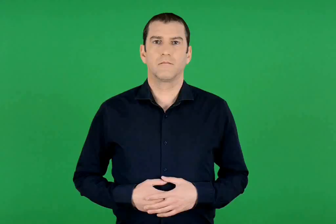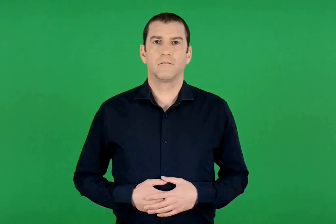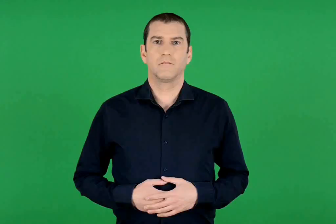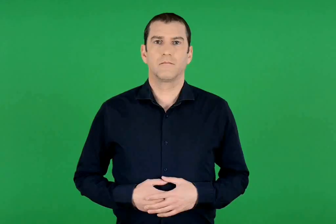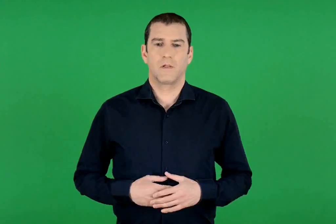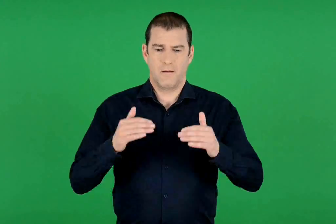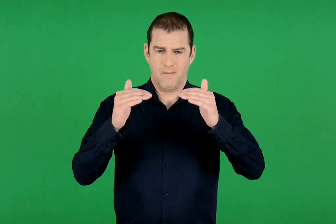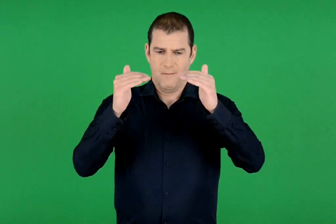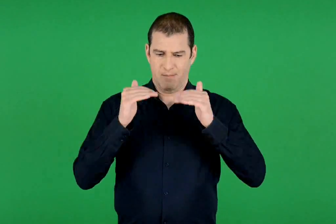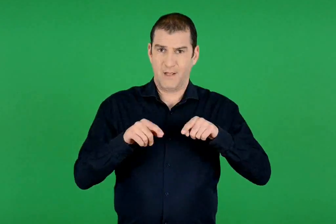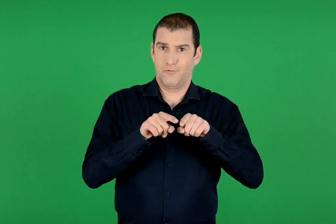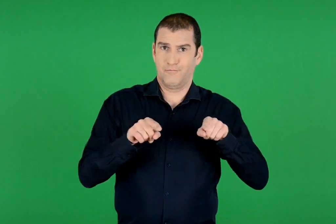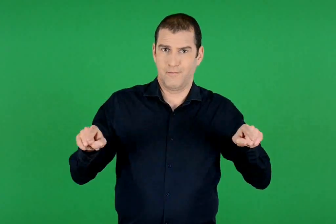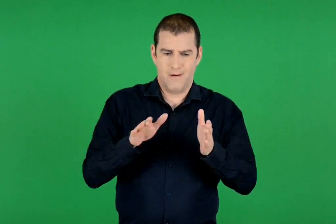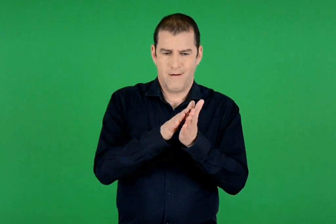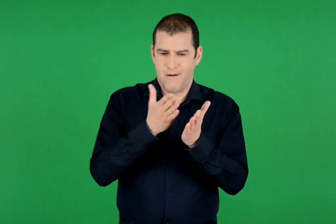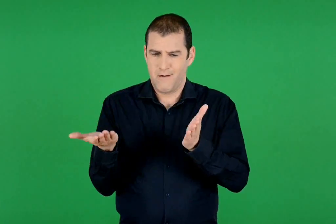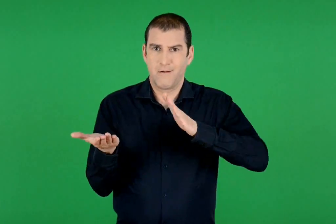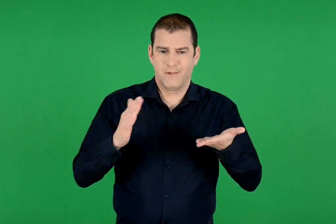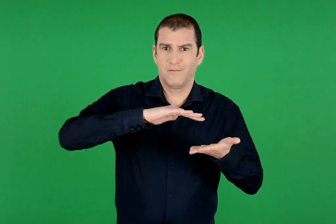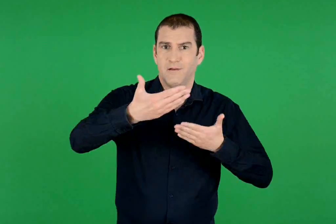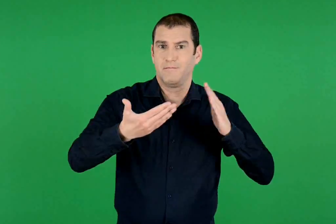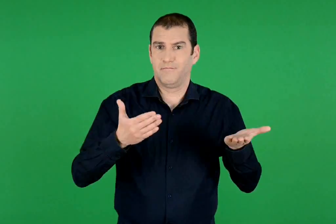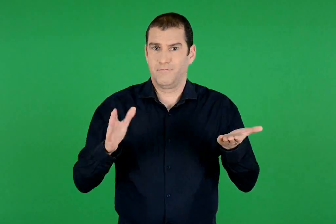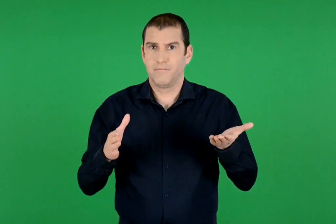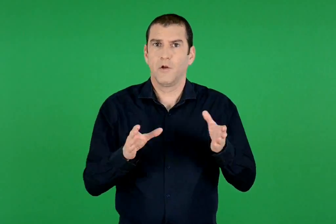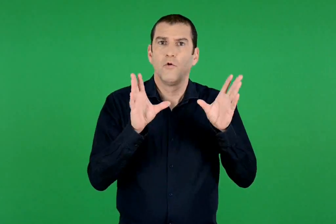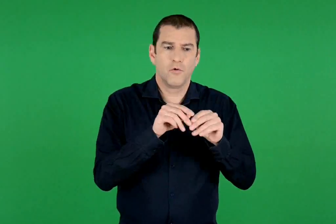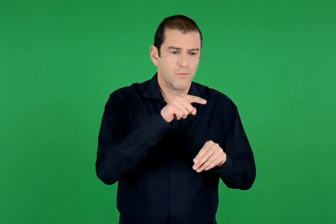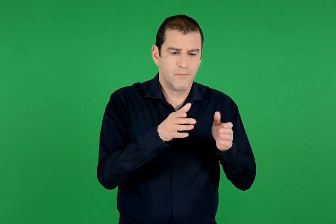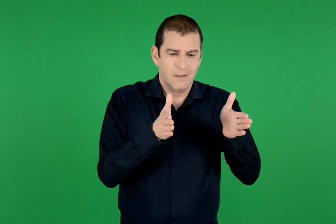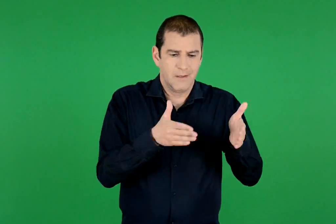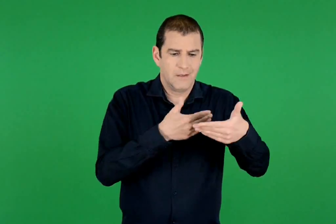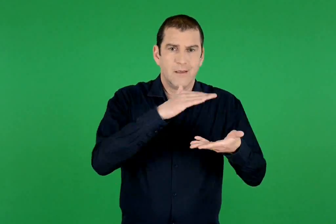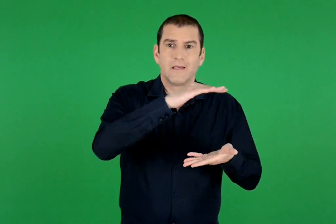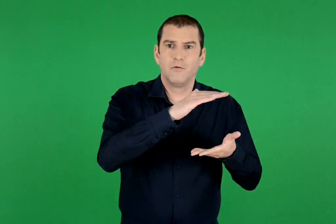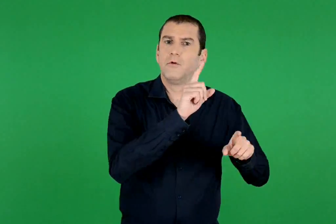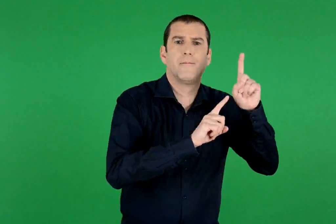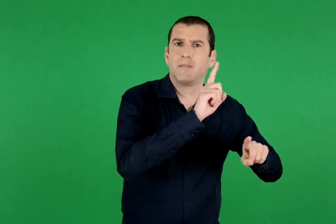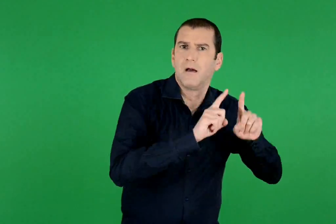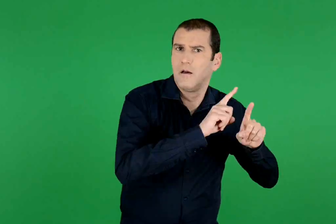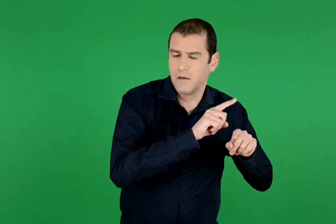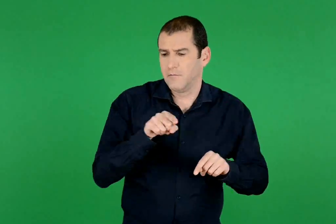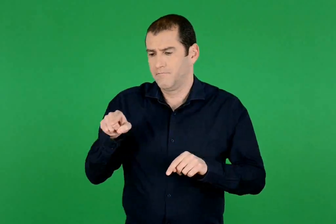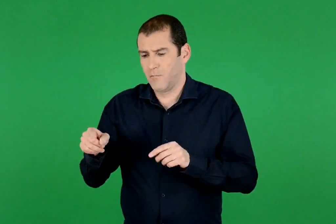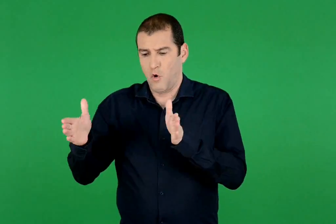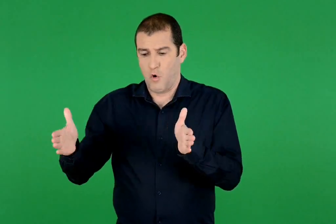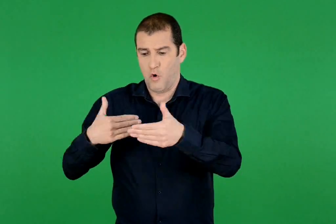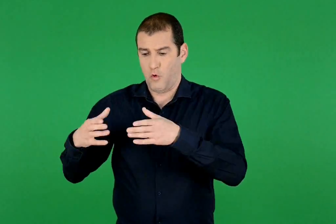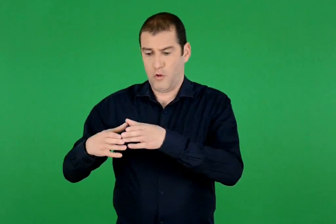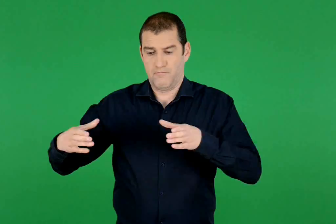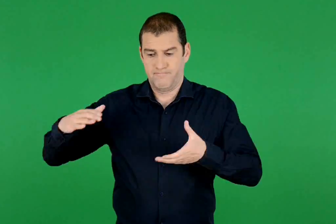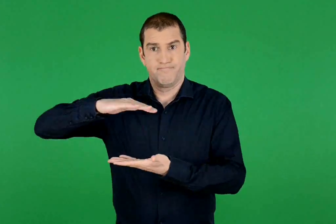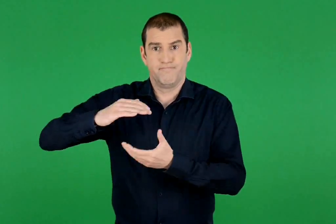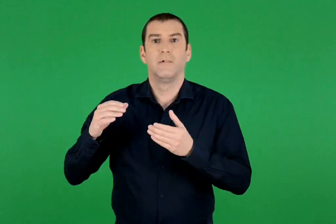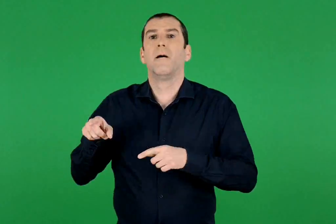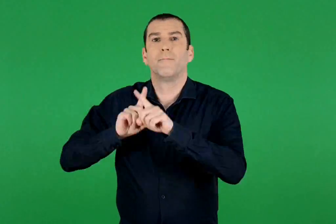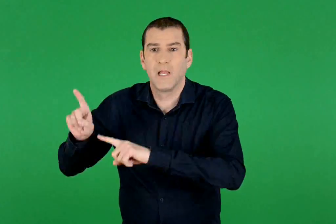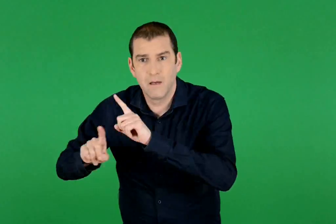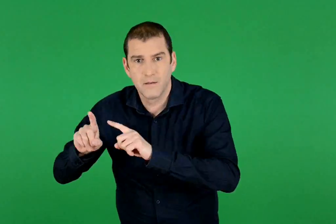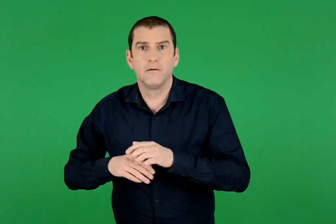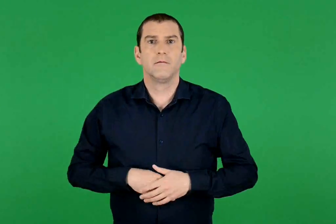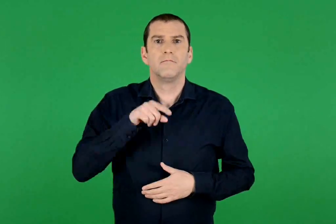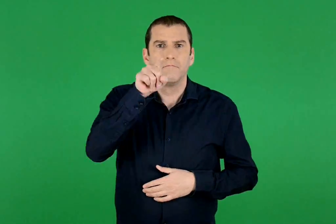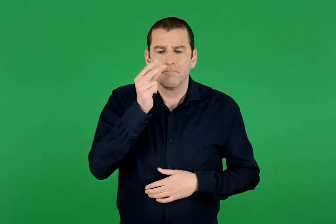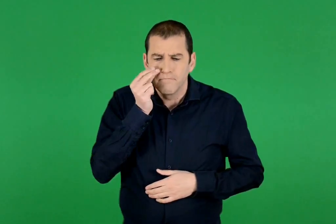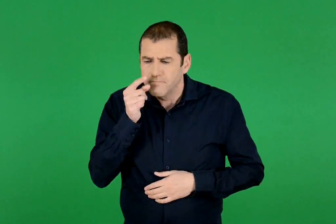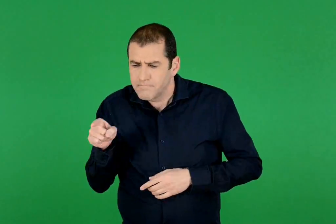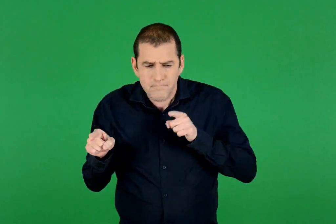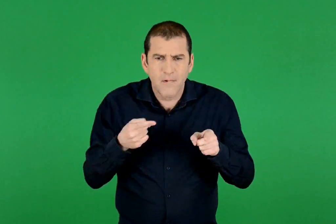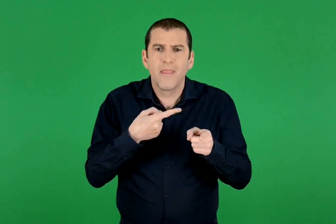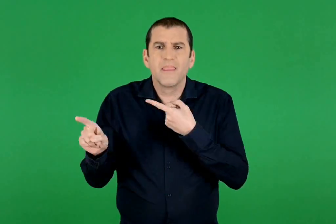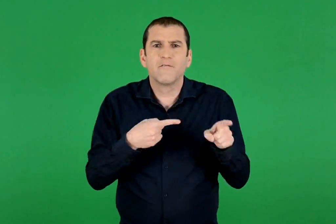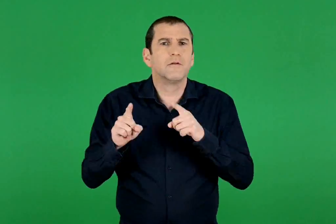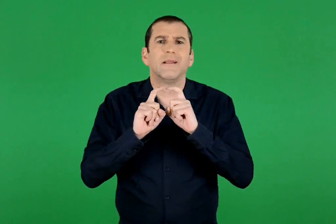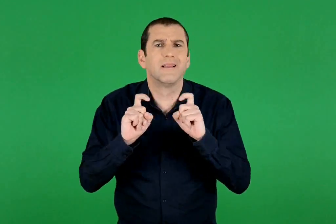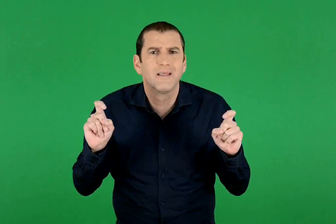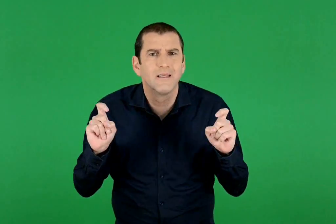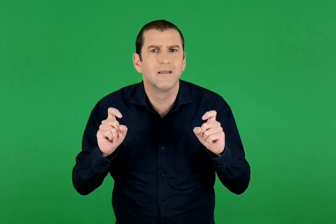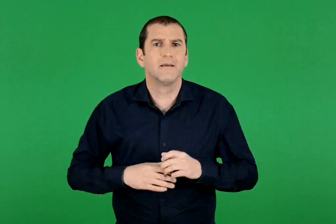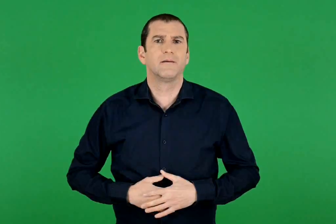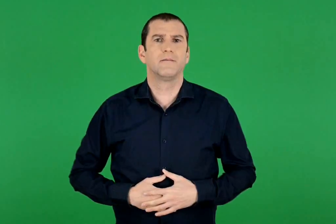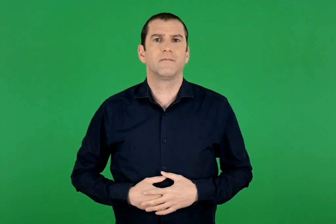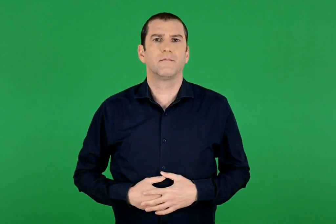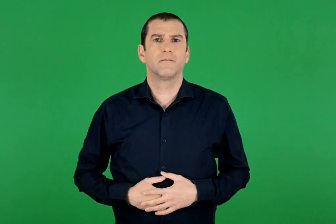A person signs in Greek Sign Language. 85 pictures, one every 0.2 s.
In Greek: ποια από τα παρακάτω αναπτύγματα ανήκουν σε κύβους και ποια σε στερεά ορθογώνια ; τι διαφορές παρατηρείς ;
